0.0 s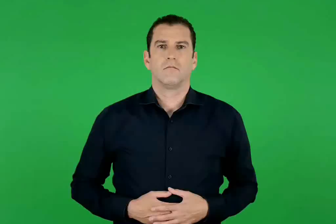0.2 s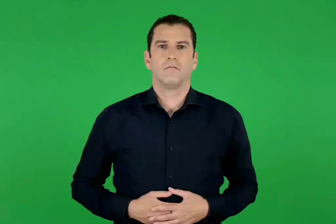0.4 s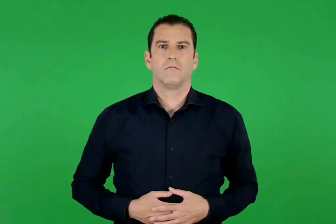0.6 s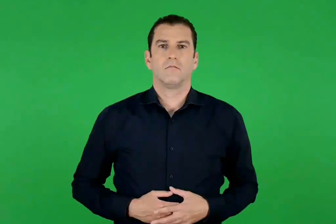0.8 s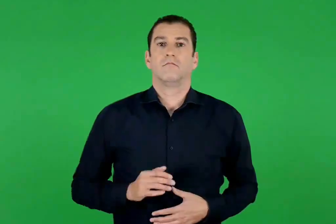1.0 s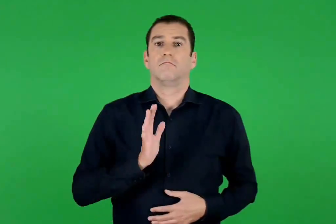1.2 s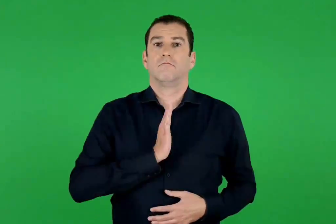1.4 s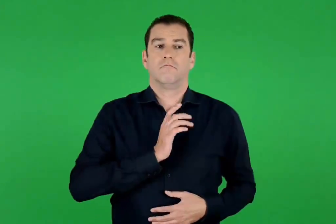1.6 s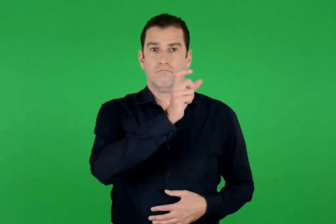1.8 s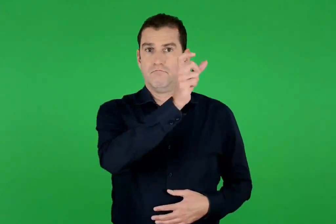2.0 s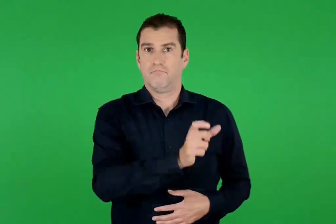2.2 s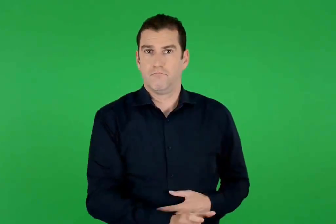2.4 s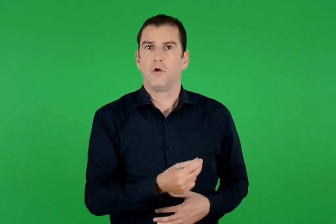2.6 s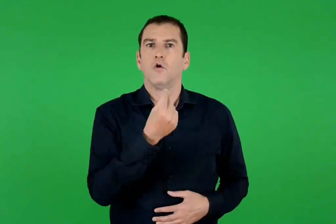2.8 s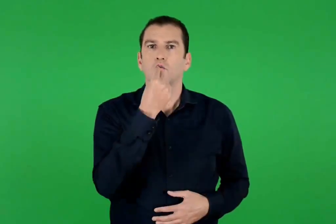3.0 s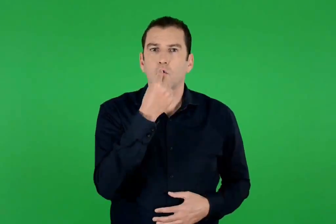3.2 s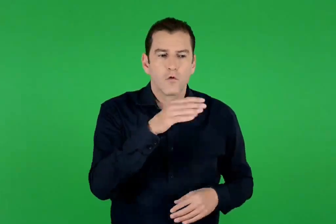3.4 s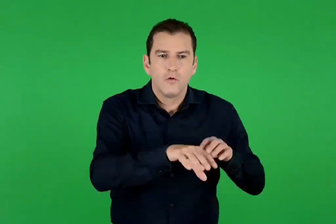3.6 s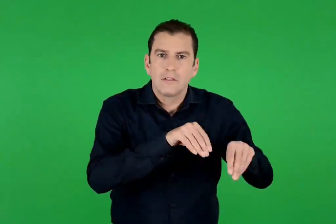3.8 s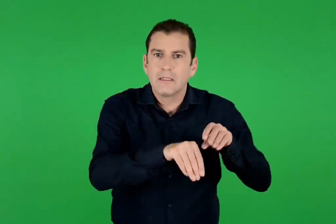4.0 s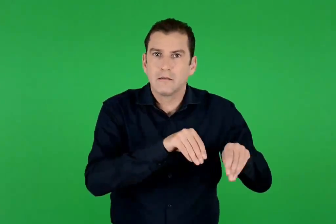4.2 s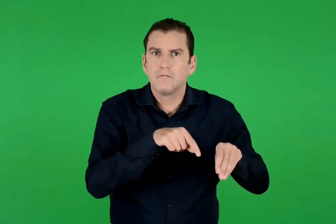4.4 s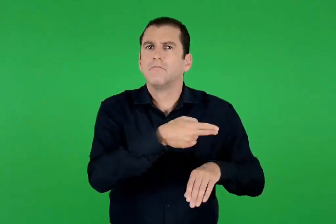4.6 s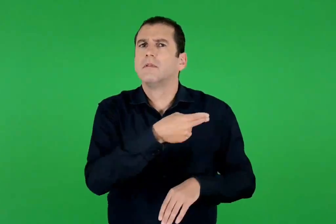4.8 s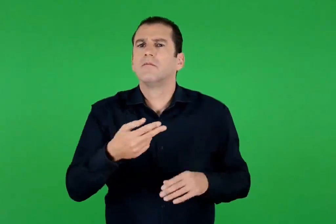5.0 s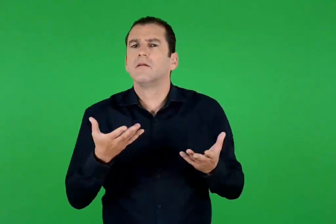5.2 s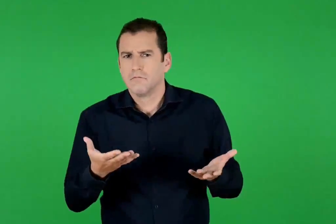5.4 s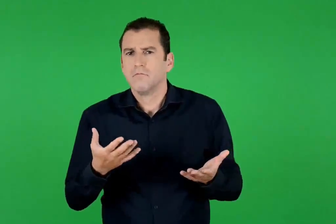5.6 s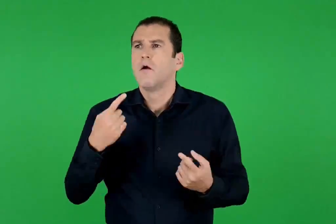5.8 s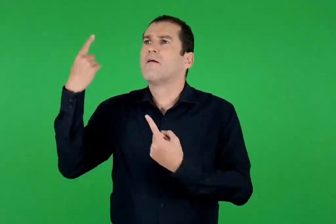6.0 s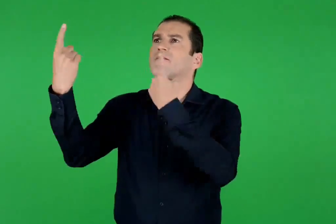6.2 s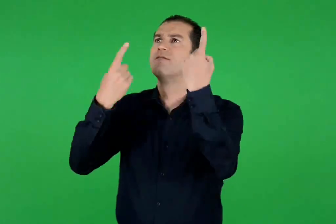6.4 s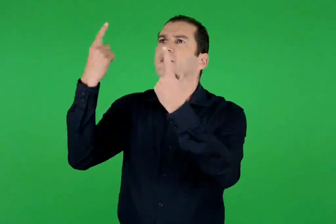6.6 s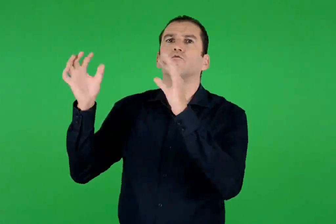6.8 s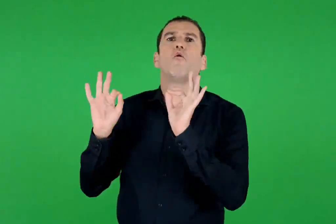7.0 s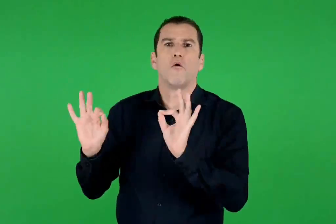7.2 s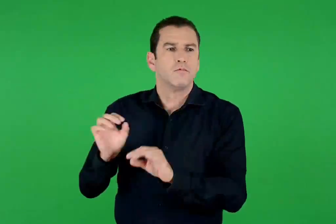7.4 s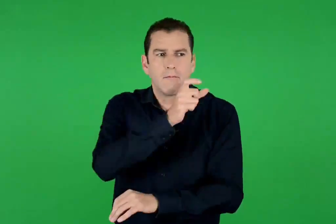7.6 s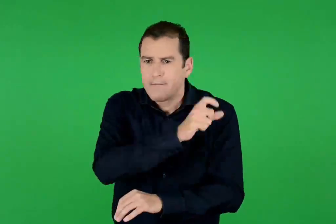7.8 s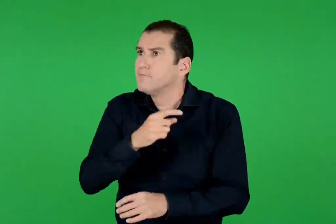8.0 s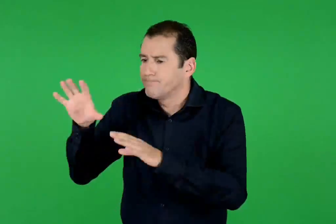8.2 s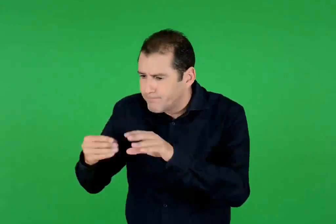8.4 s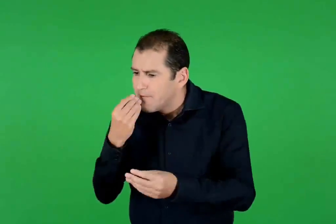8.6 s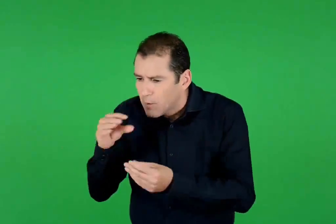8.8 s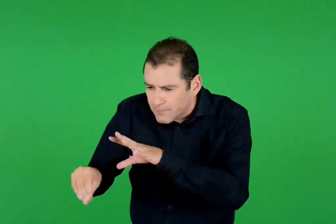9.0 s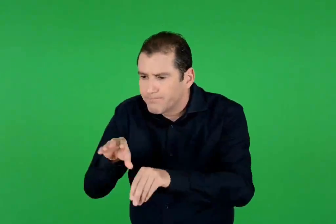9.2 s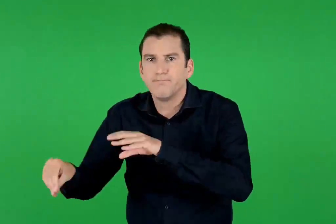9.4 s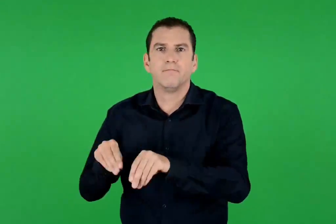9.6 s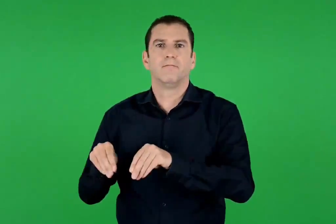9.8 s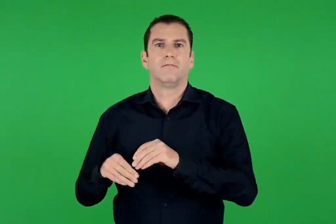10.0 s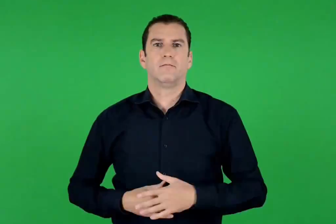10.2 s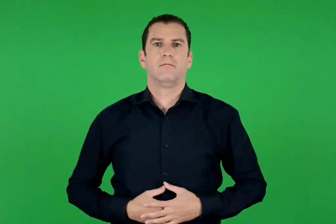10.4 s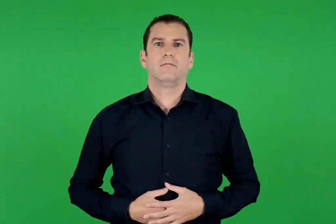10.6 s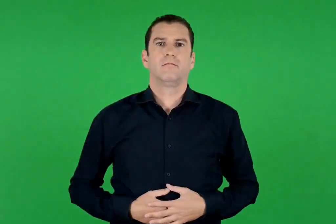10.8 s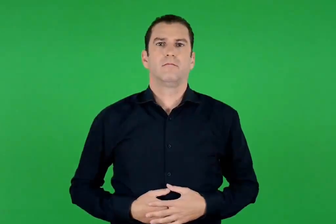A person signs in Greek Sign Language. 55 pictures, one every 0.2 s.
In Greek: τροφοσυλλέκτης αυτός που συλλέγει την τροφή του όπως τη βρίσκει στη φύση
